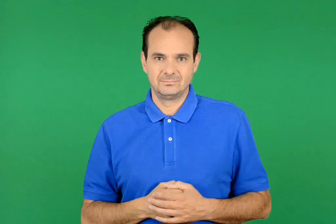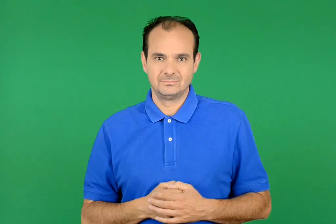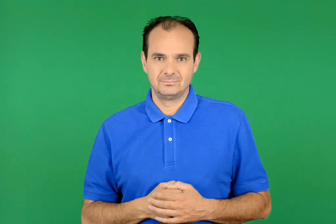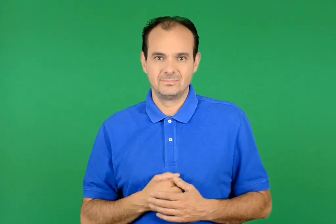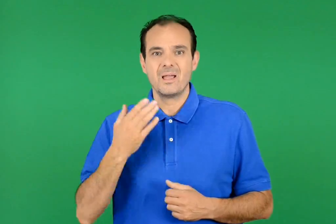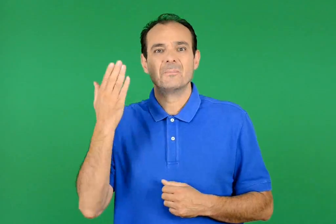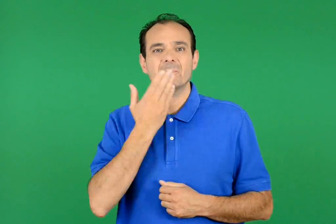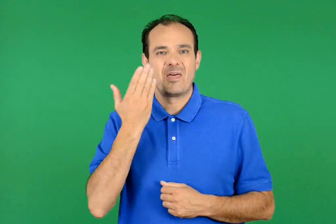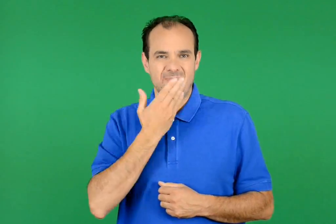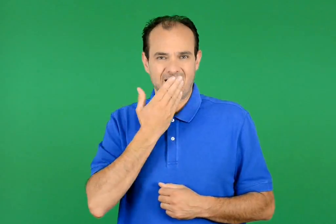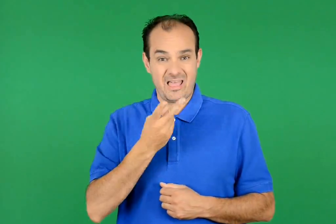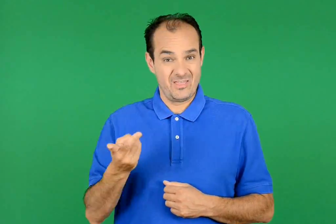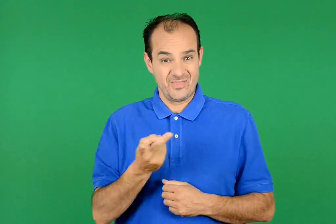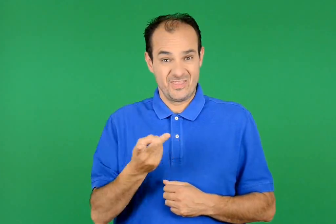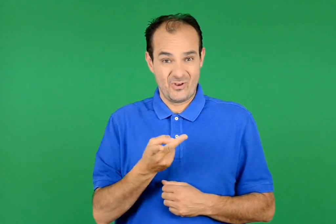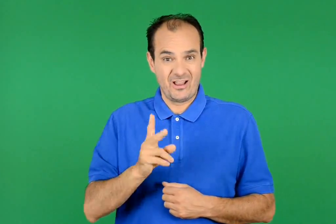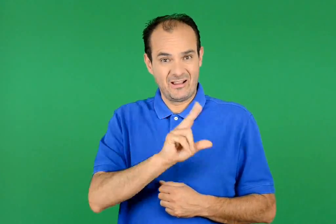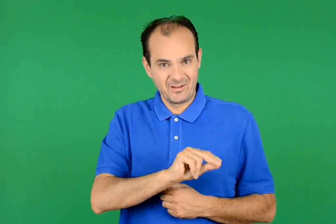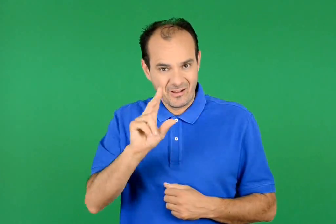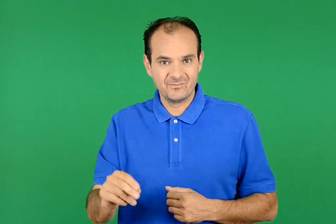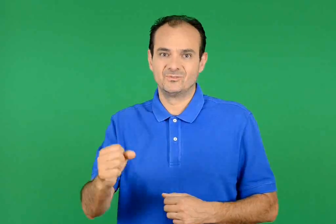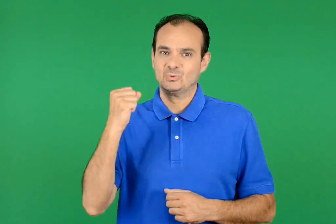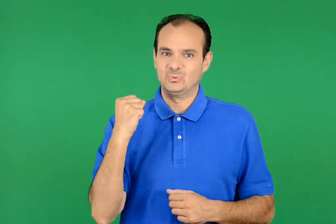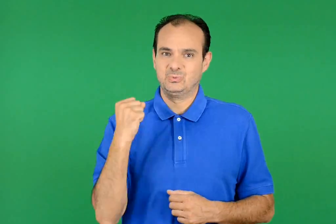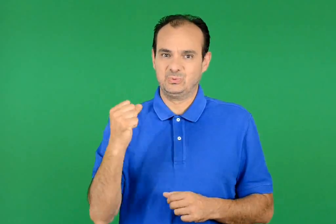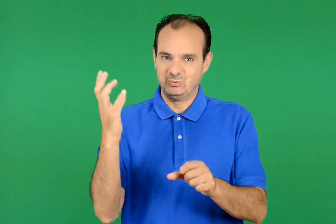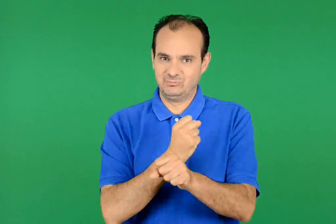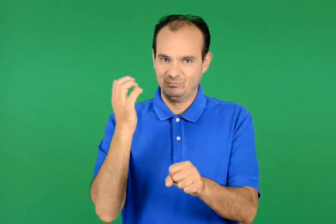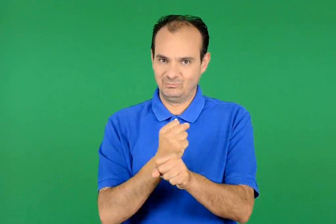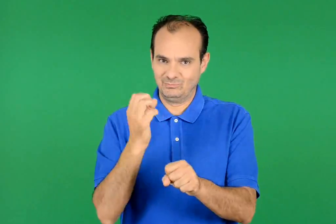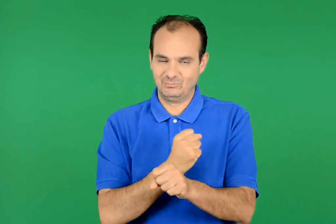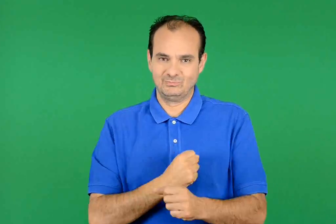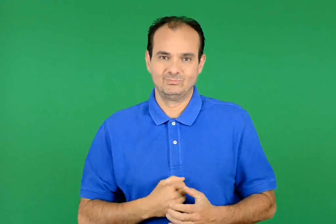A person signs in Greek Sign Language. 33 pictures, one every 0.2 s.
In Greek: έχουν παράλληλα εξαιρετικές επιδόσεις στα μαθήματα
